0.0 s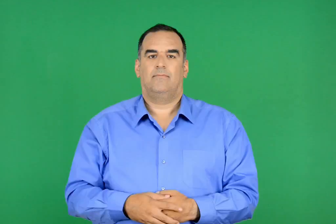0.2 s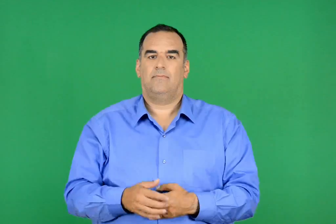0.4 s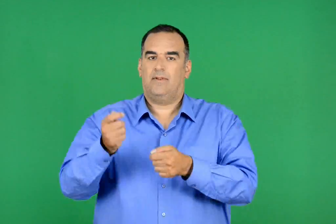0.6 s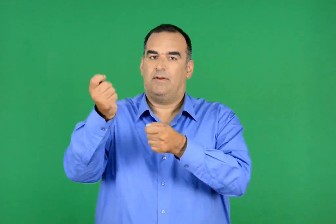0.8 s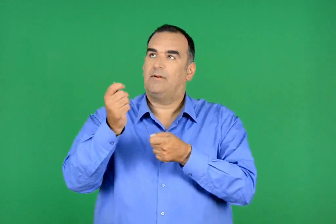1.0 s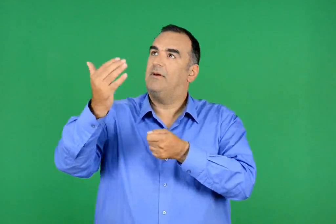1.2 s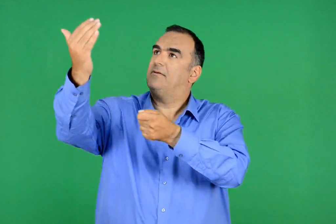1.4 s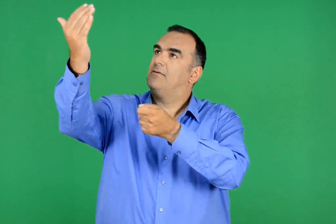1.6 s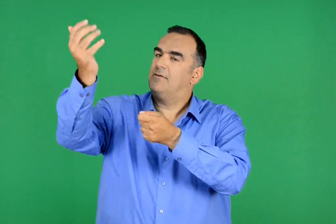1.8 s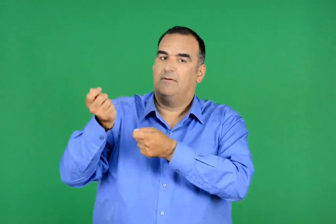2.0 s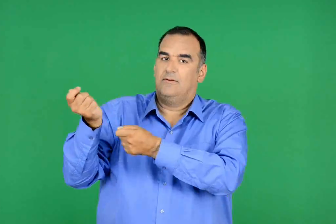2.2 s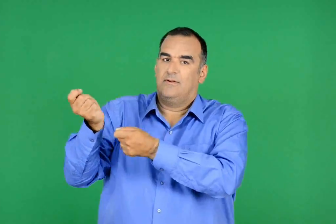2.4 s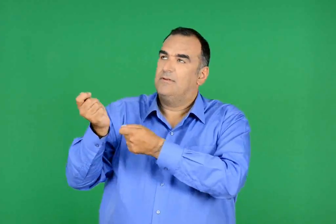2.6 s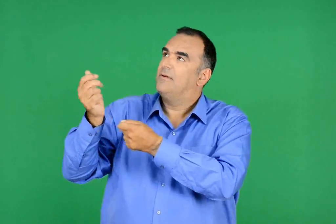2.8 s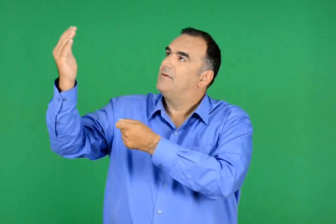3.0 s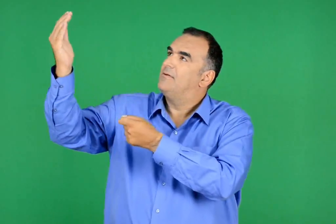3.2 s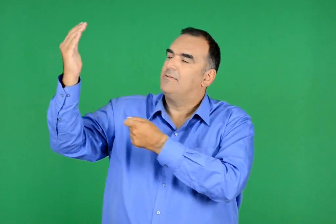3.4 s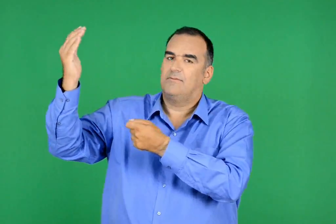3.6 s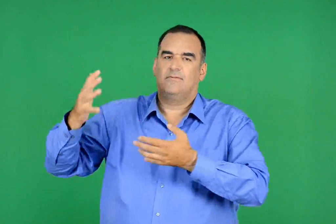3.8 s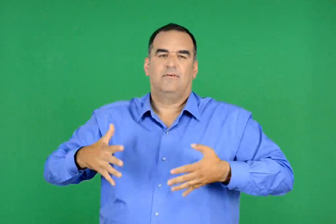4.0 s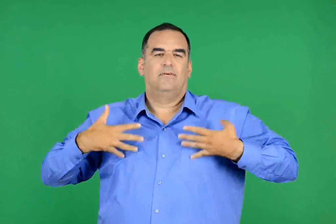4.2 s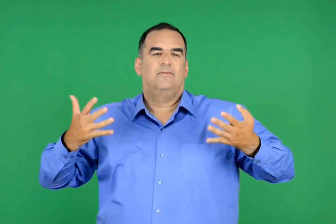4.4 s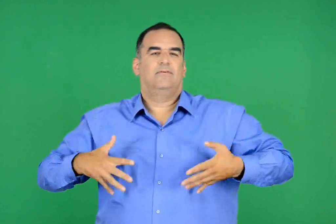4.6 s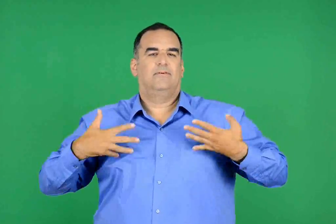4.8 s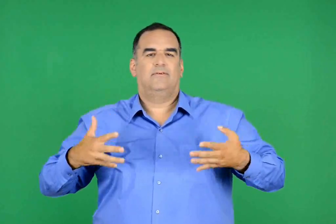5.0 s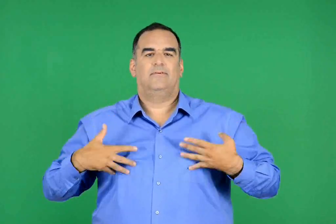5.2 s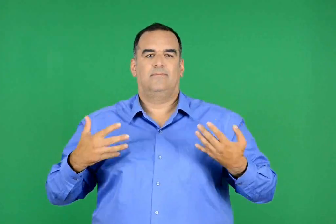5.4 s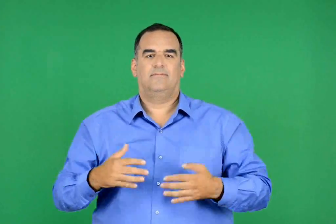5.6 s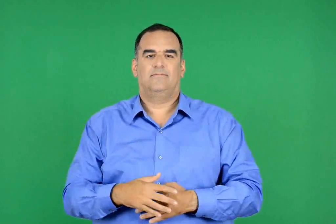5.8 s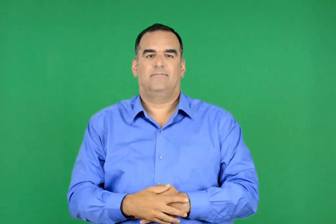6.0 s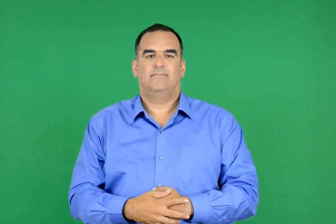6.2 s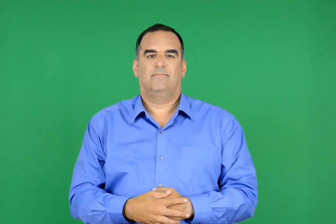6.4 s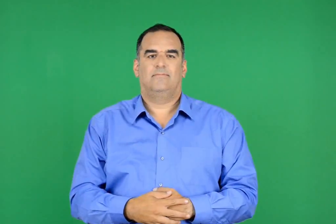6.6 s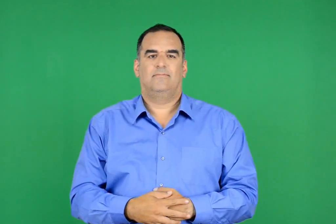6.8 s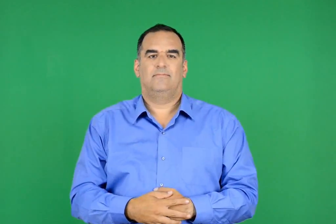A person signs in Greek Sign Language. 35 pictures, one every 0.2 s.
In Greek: χαρούμενοι χαρταετοί
